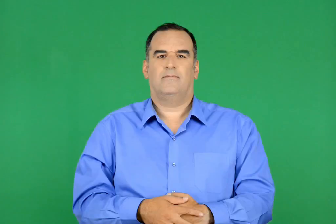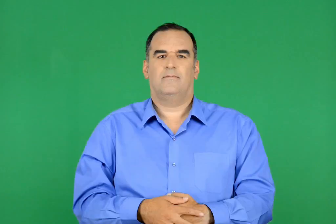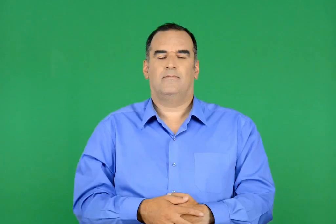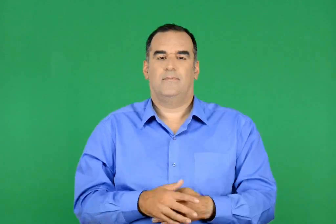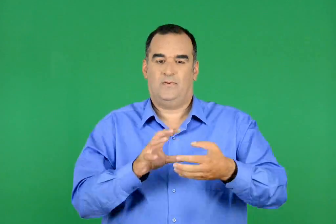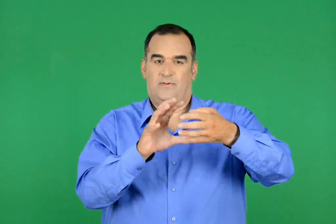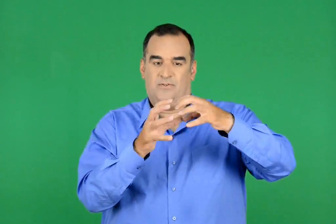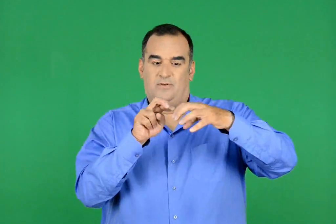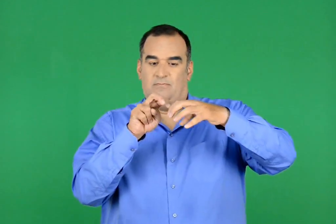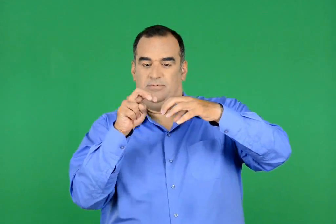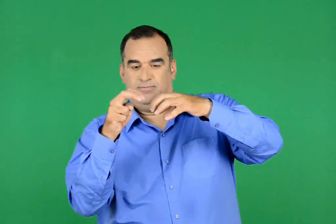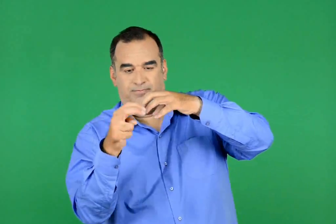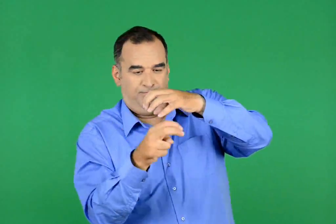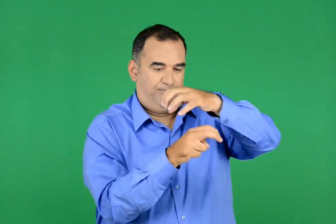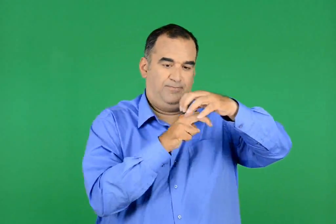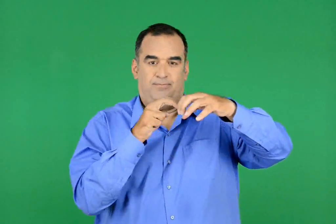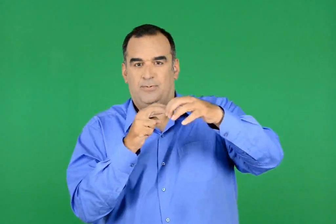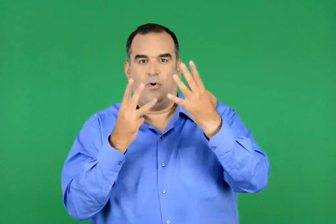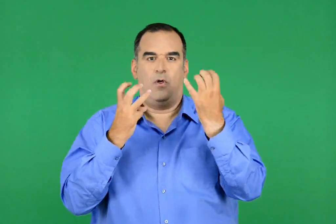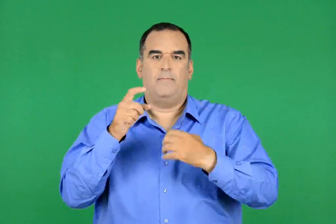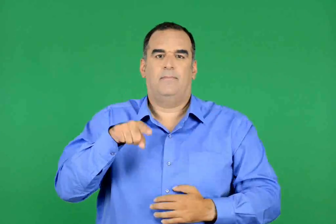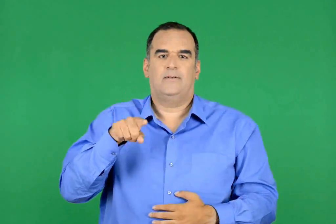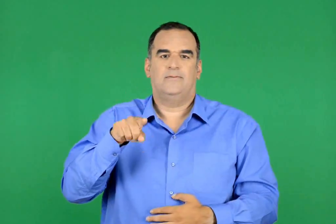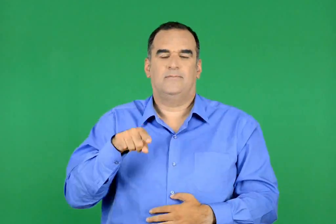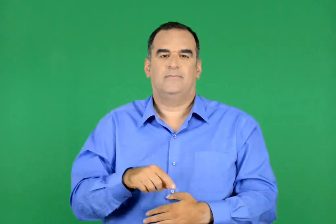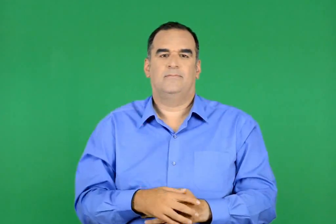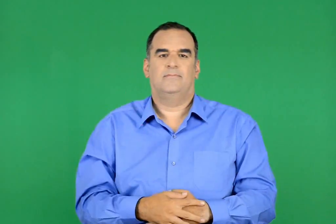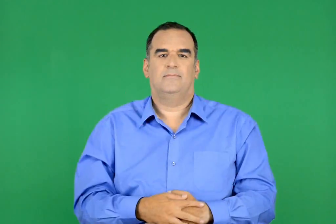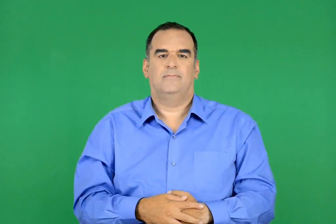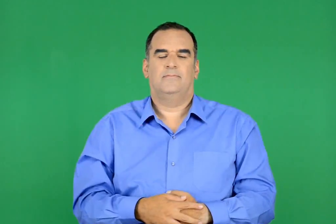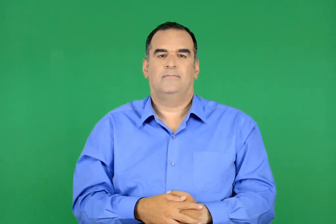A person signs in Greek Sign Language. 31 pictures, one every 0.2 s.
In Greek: ο γύρος του κόσμου σε 80 µέρες
